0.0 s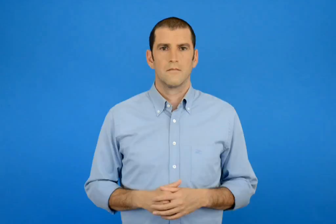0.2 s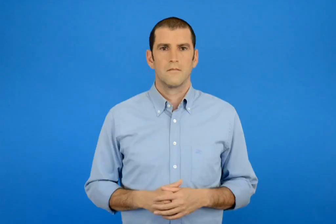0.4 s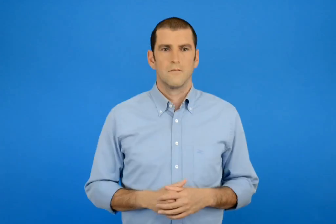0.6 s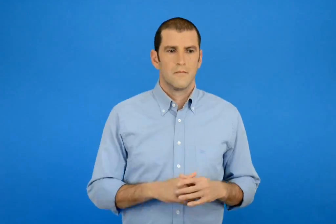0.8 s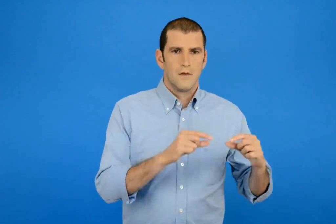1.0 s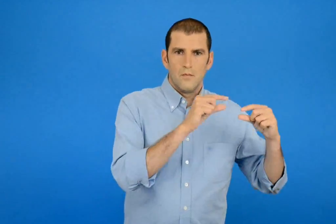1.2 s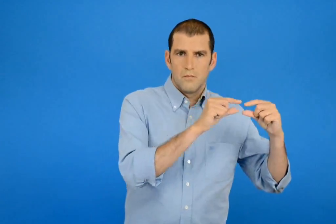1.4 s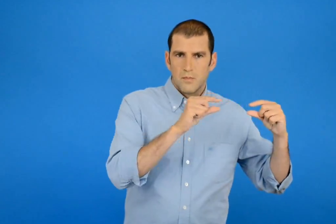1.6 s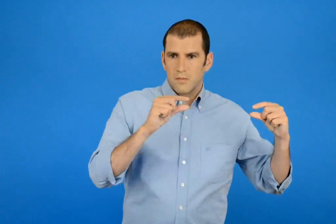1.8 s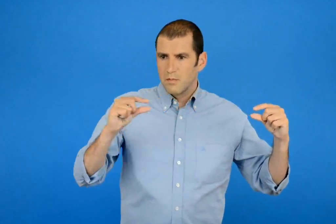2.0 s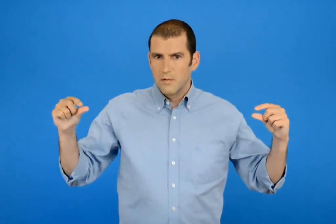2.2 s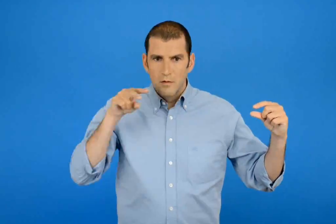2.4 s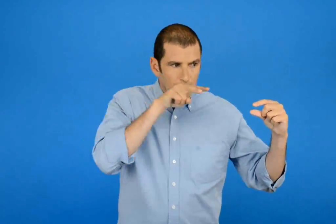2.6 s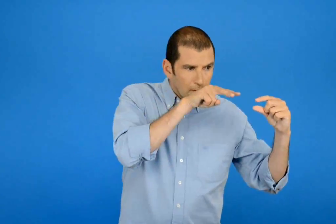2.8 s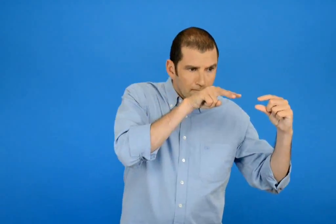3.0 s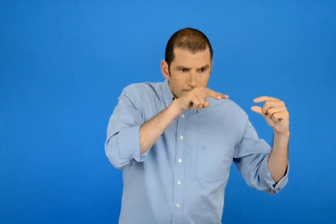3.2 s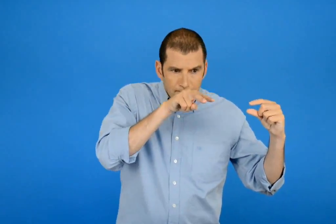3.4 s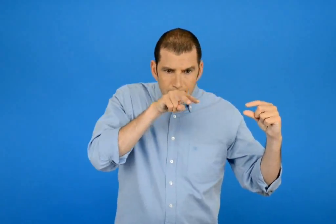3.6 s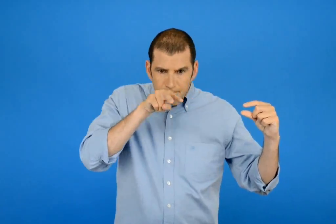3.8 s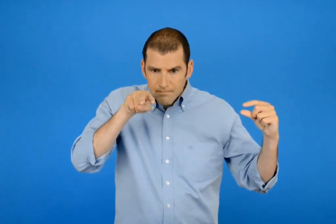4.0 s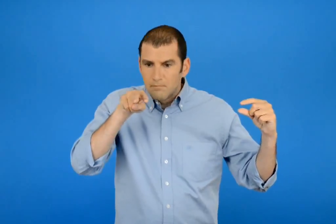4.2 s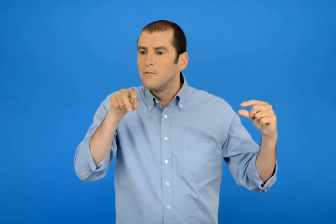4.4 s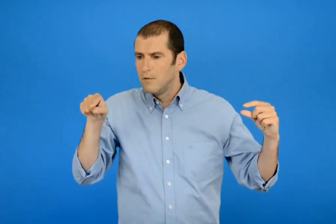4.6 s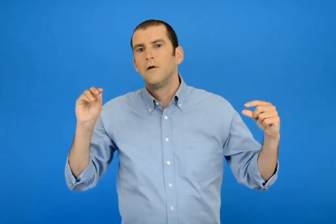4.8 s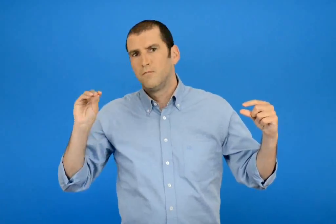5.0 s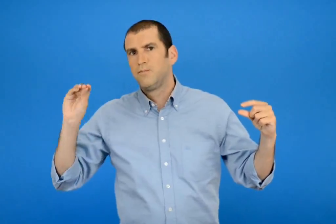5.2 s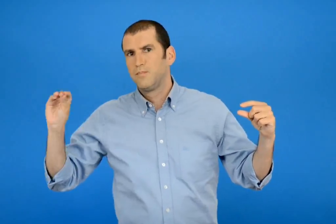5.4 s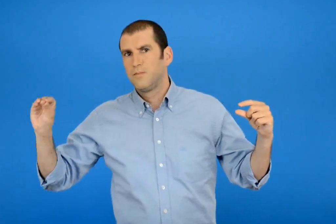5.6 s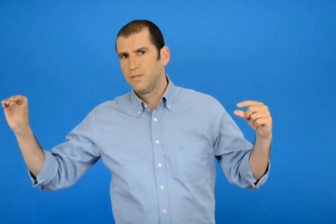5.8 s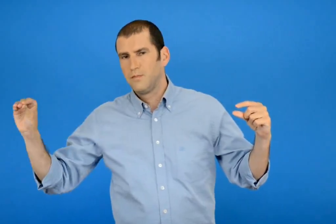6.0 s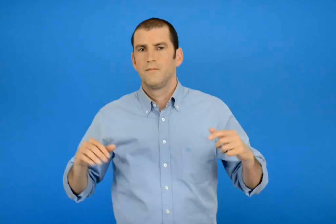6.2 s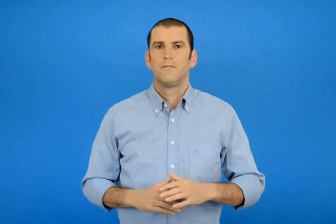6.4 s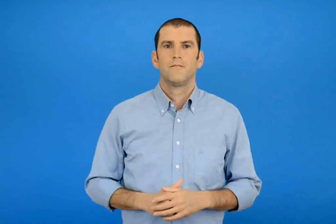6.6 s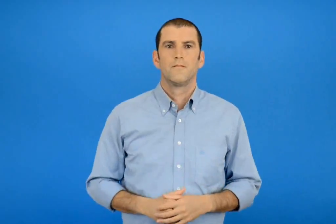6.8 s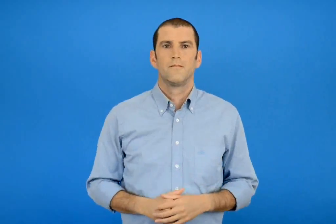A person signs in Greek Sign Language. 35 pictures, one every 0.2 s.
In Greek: παρατηρώ προσεχτικά και συνεχίζω
